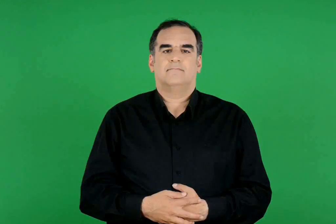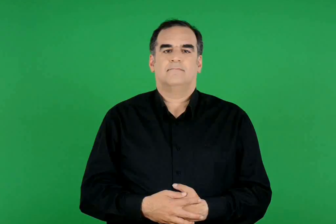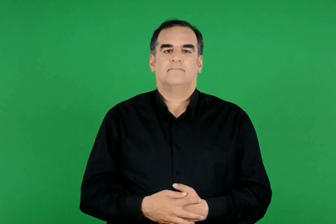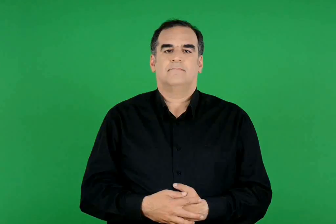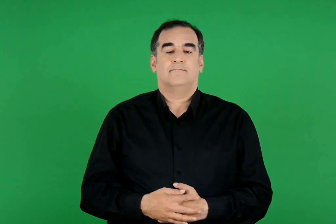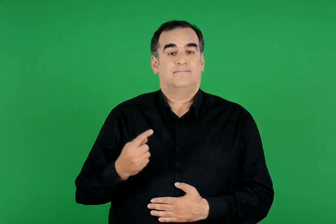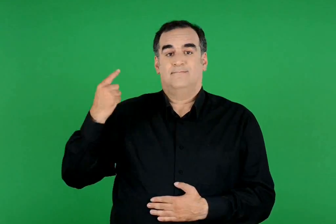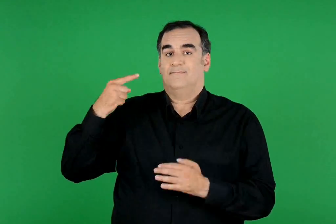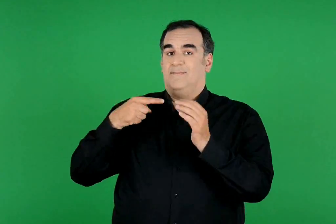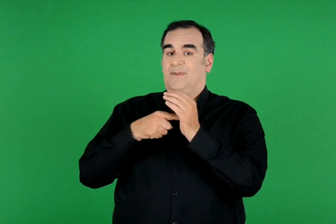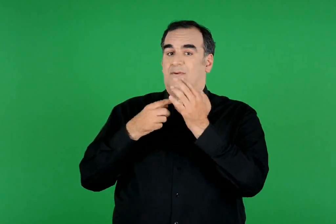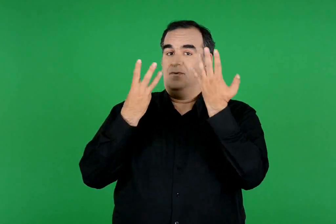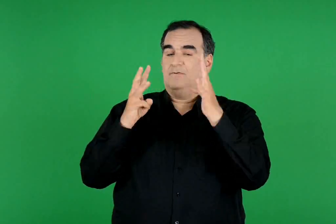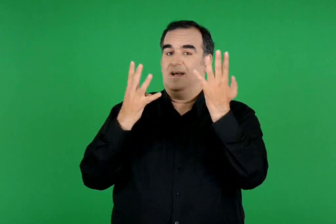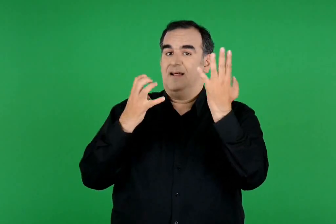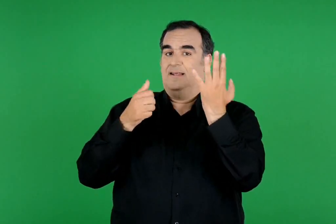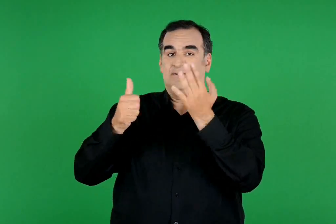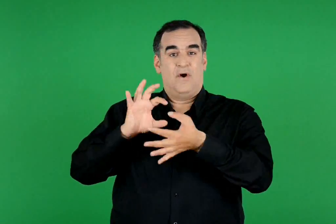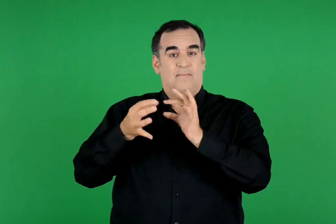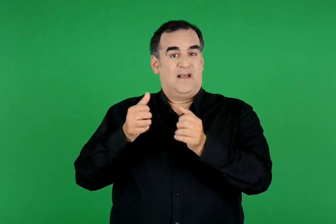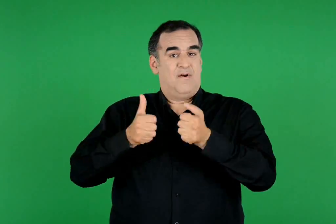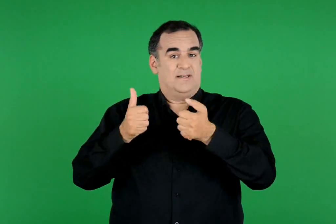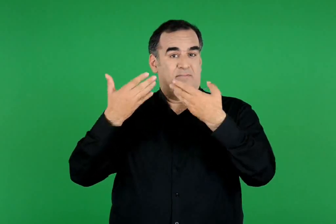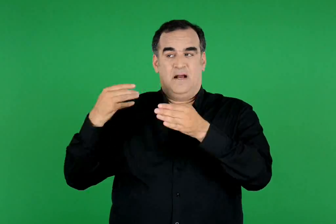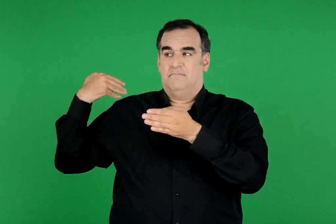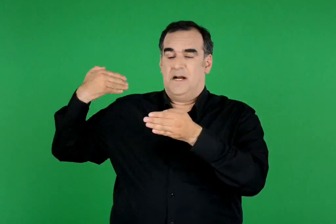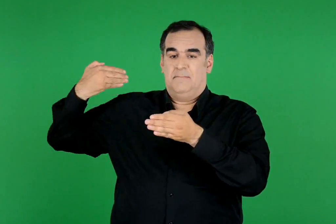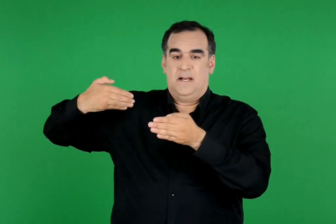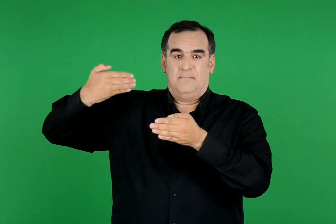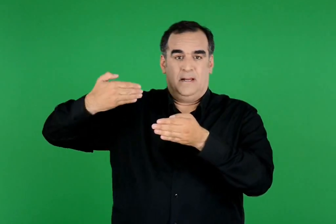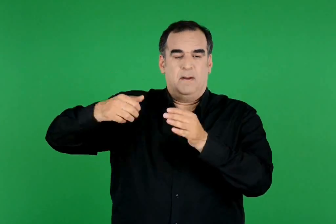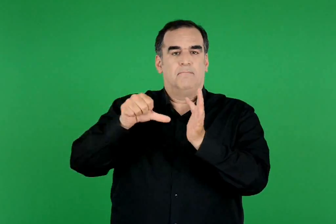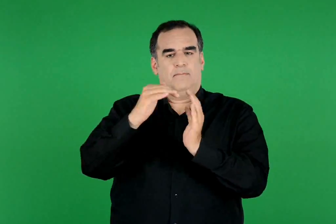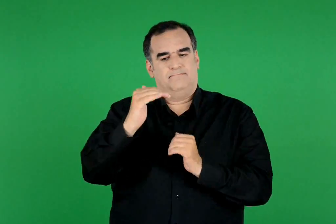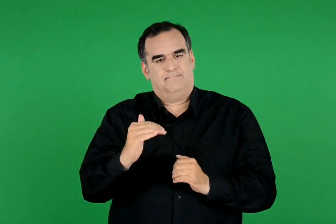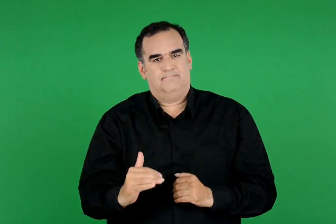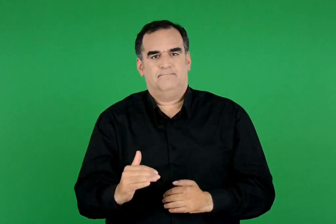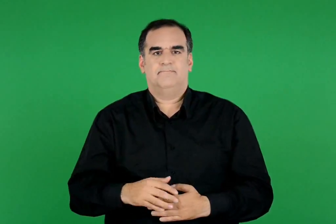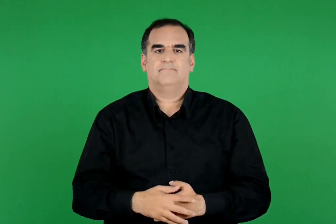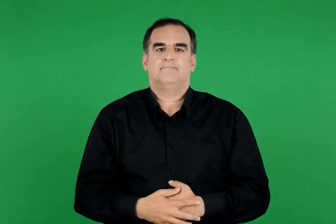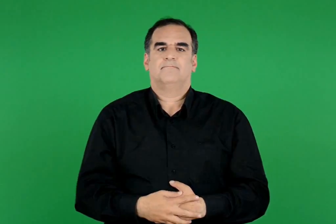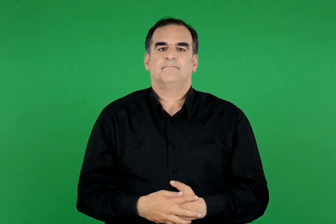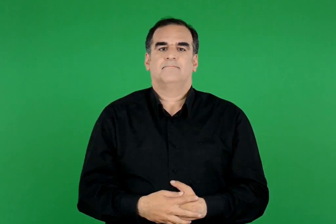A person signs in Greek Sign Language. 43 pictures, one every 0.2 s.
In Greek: από το 1896 οι ολυμπιακοί αγώνες διοργανώθηκαν στις παρακάτω πόλεις:
